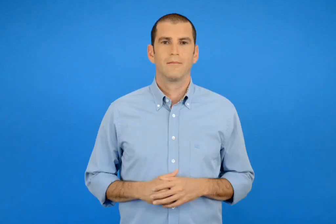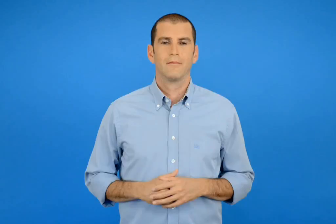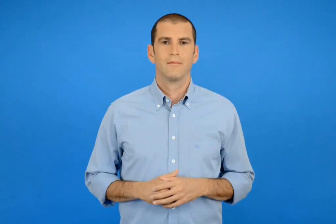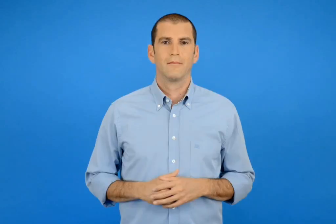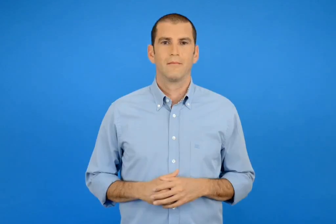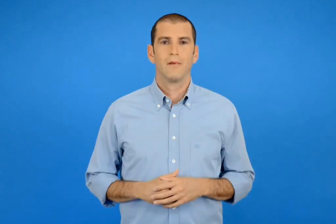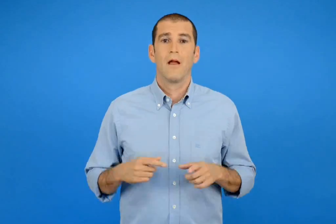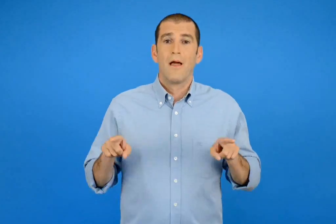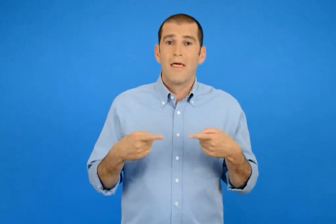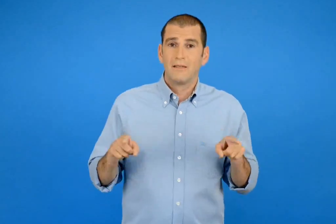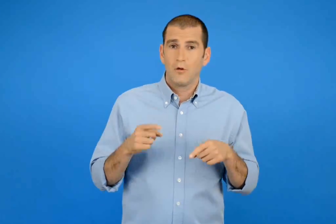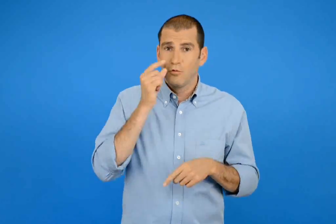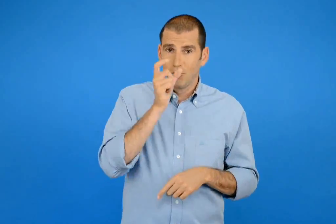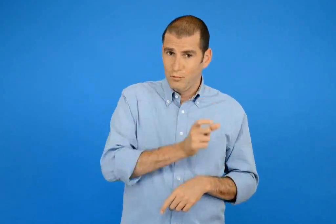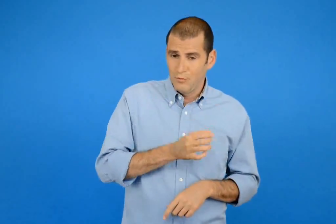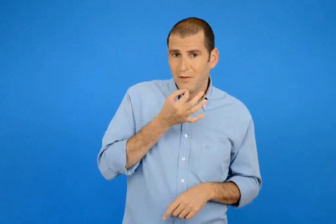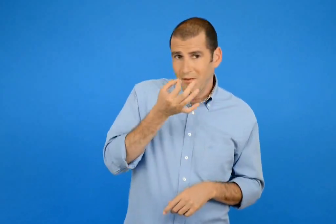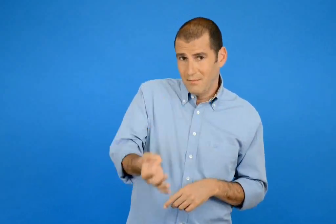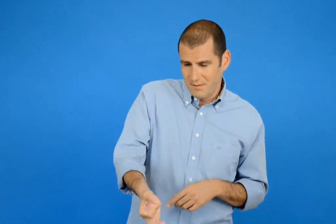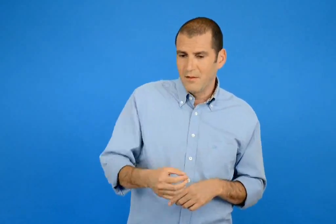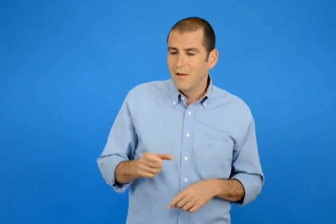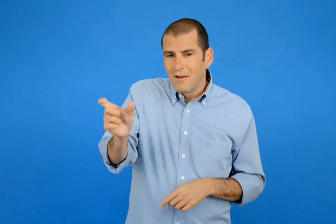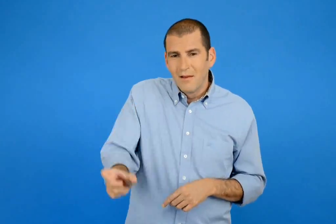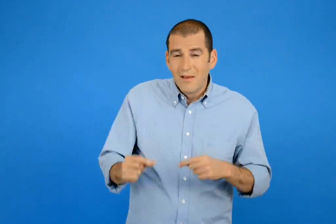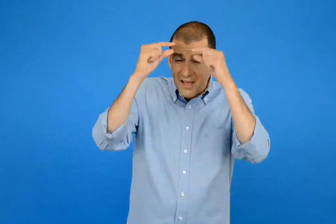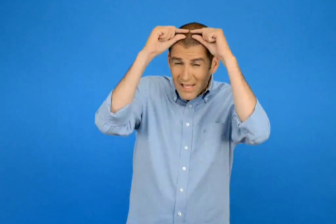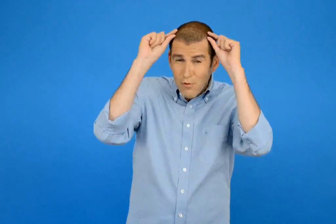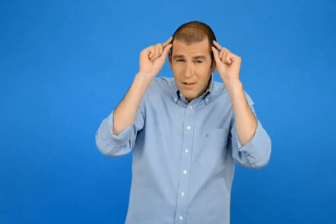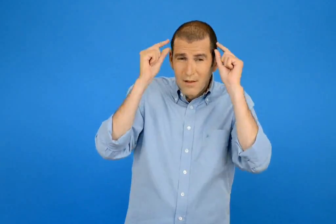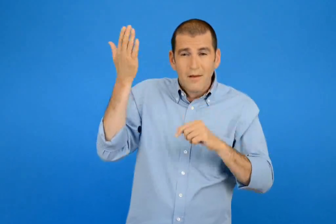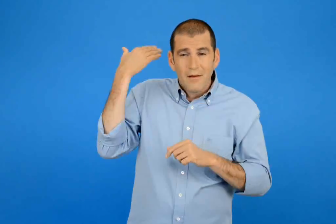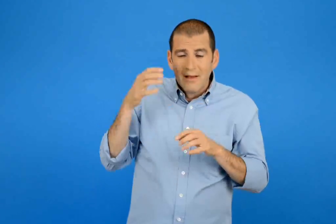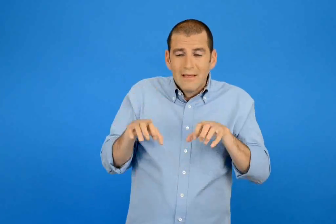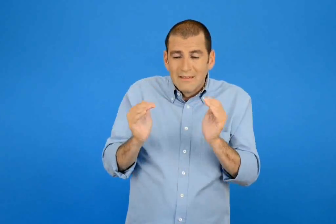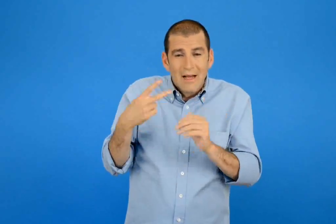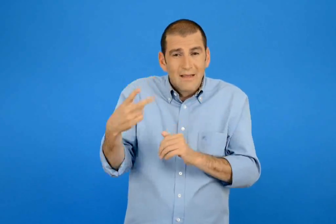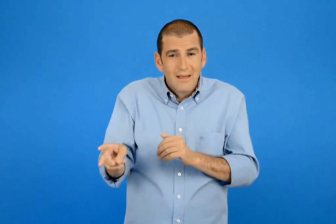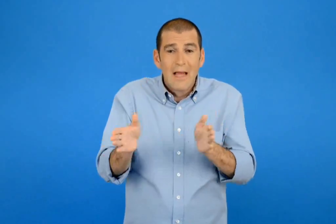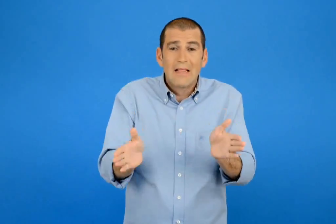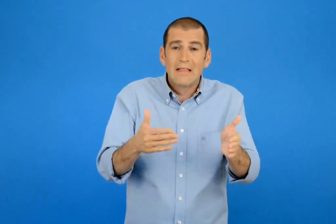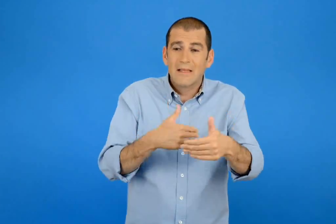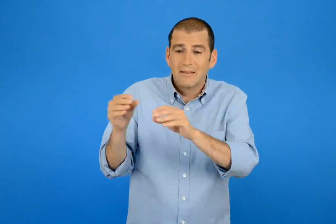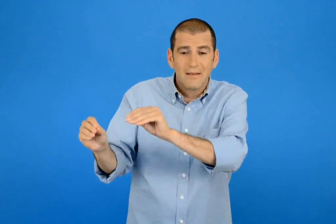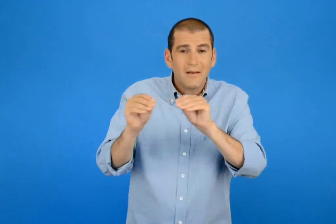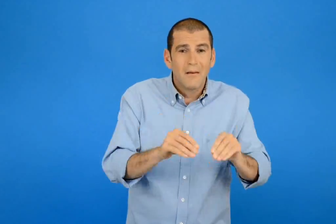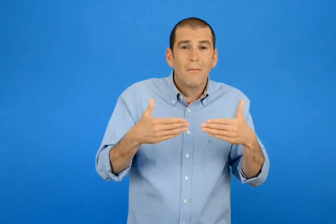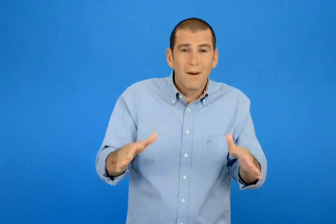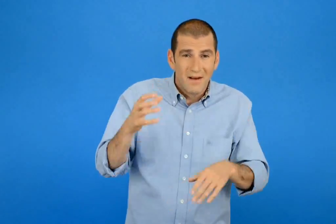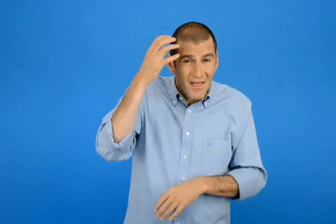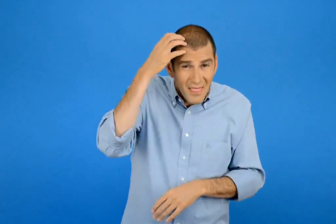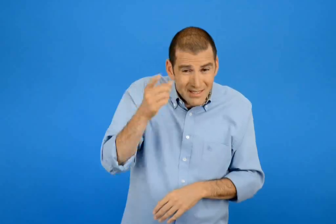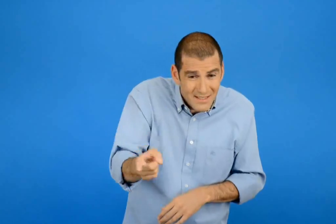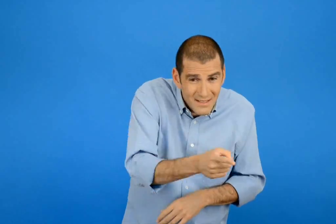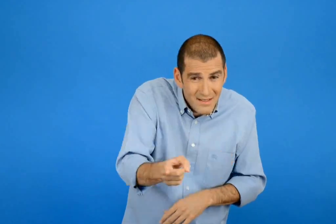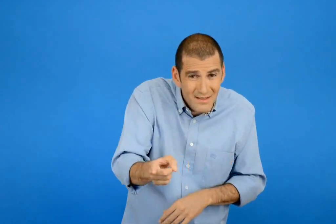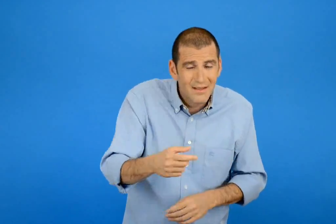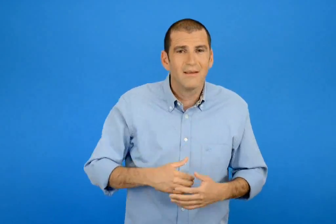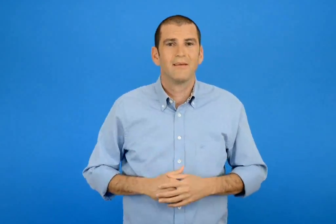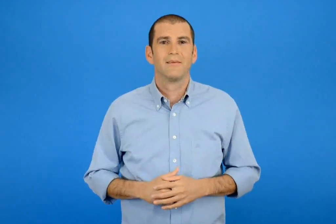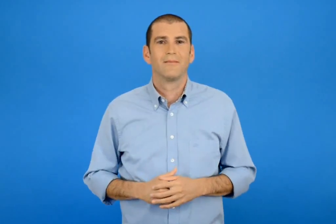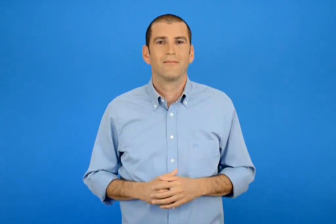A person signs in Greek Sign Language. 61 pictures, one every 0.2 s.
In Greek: θυμάστε τότε που ήρθε στην τάξη μας το σκυλάκι της ιωάννας ; είπε ο δάσκαλος
